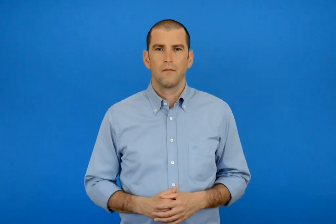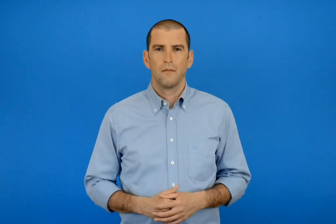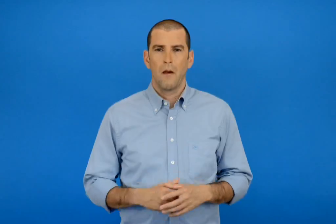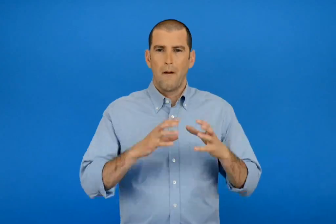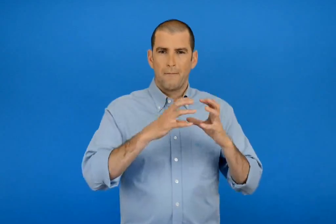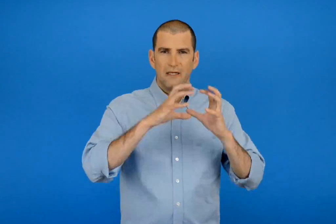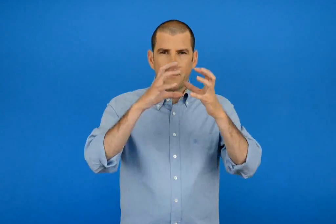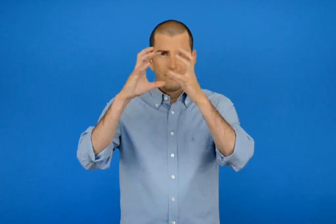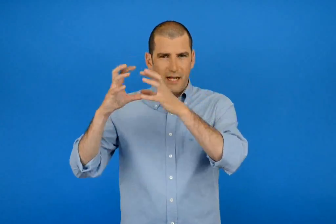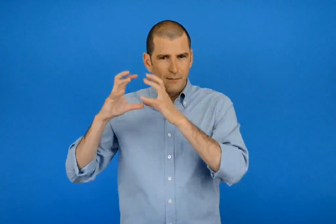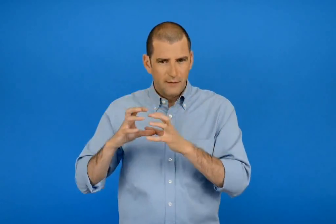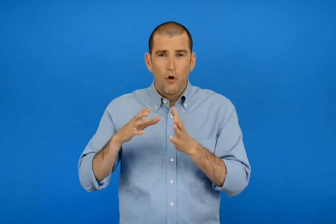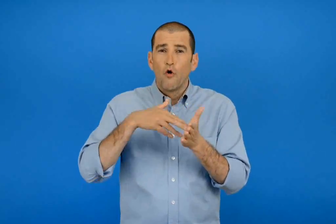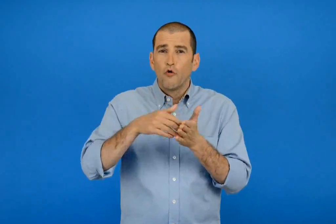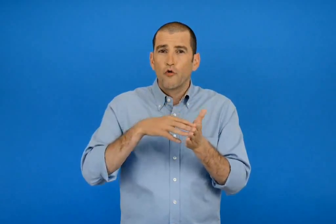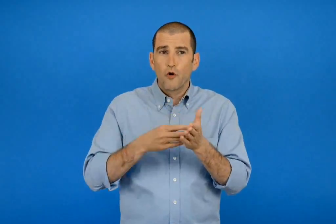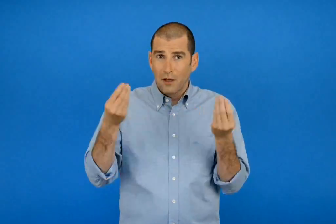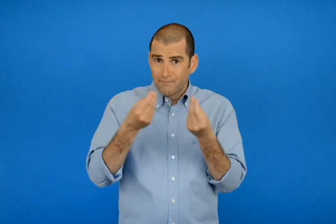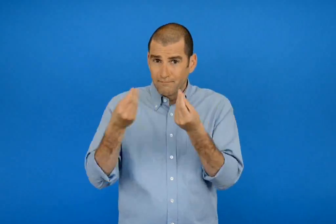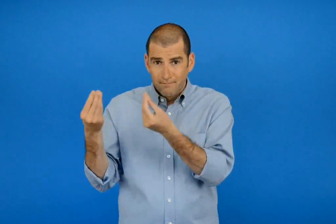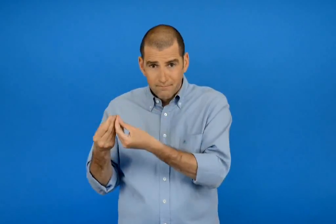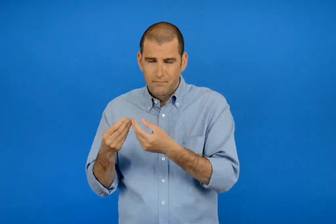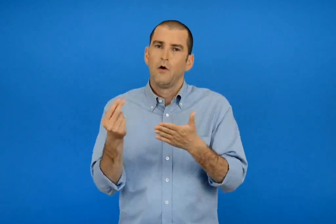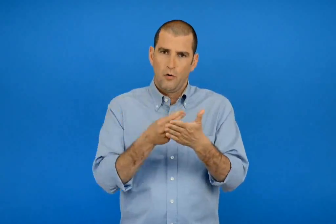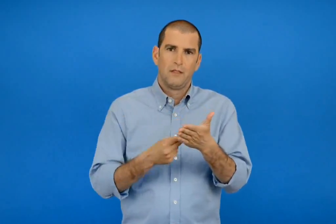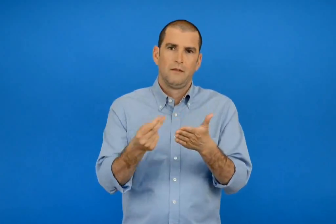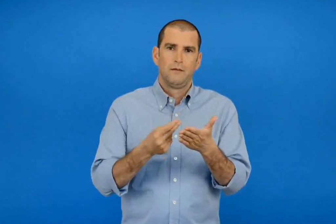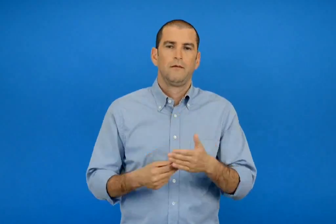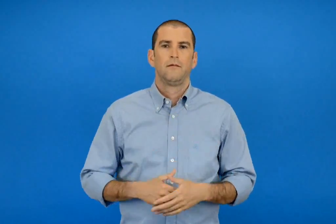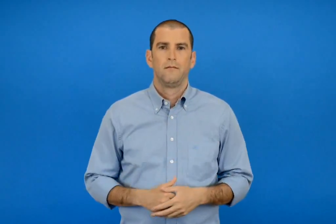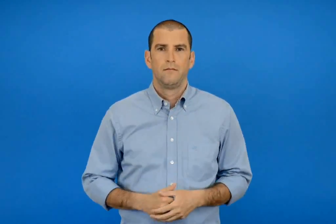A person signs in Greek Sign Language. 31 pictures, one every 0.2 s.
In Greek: χρωματίζω τις μπάλες με το αντίστοιχο χρώμα
